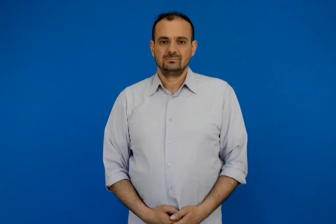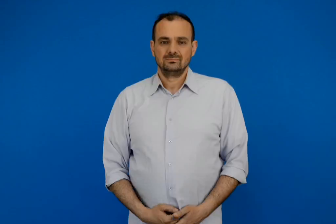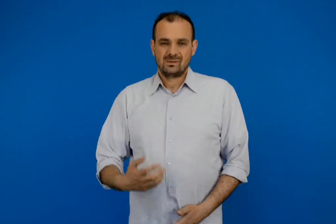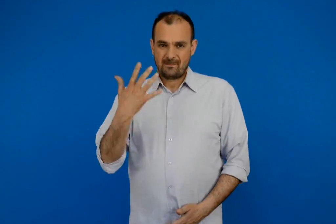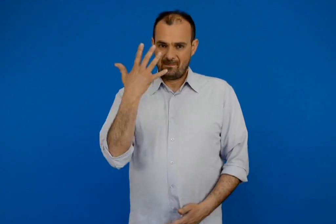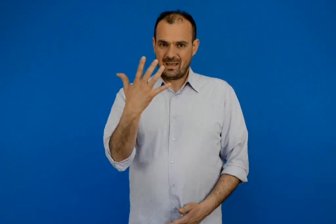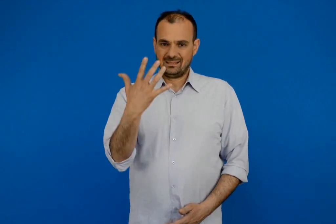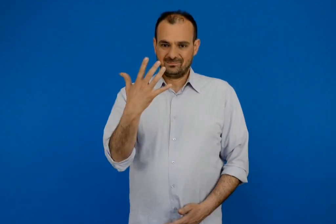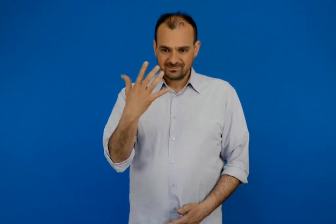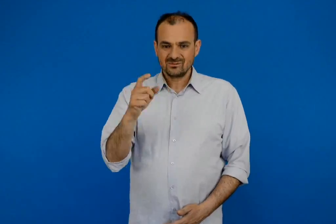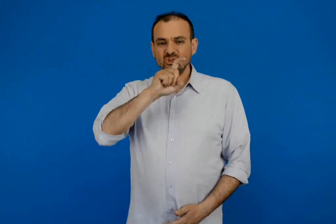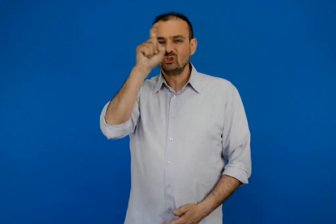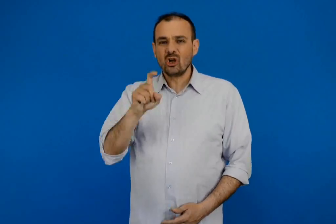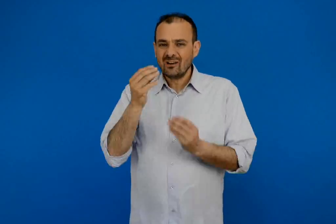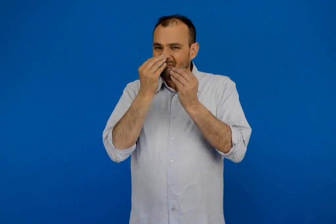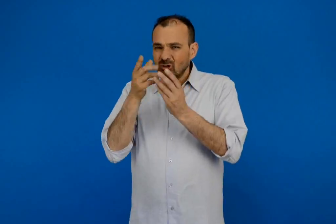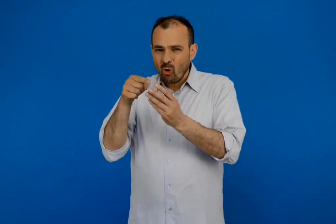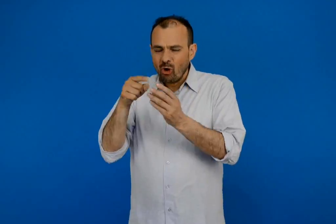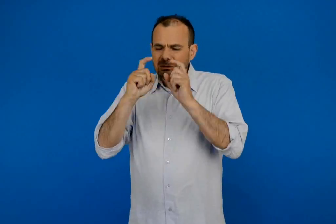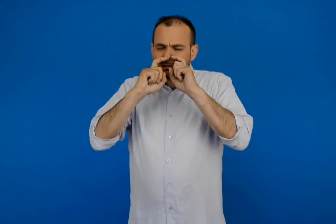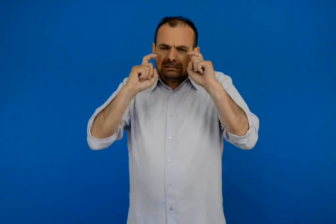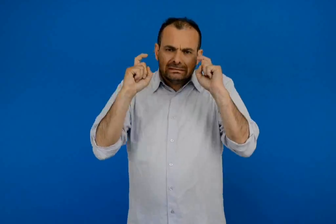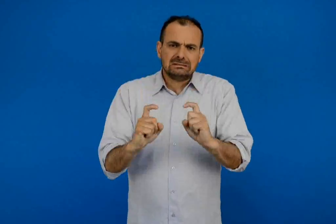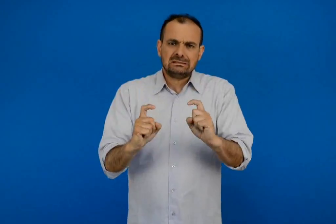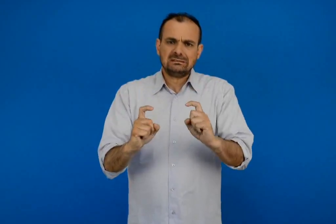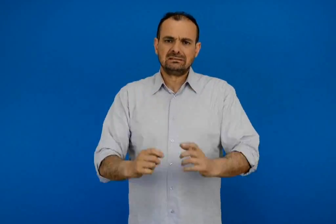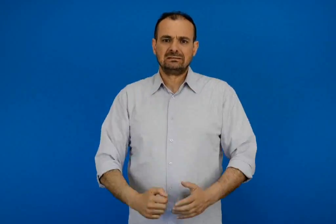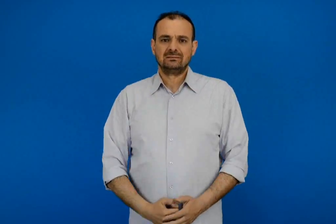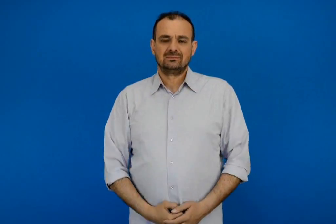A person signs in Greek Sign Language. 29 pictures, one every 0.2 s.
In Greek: 5 είναι απαραίτητος για τη ζωή των φυτών
